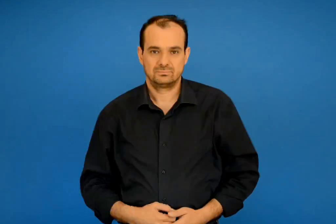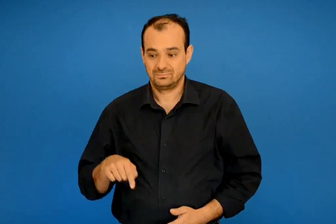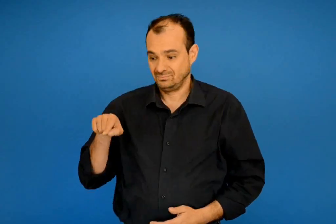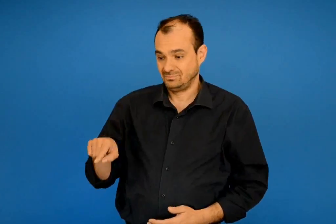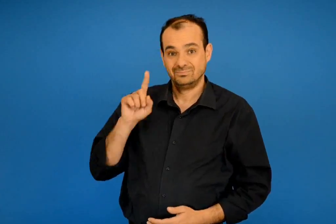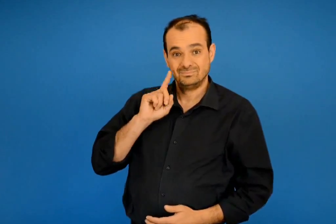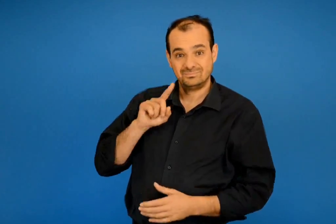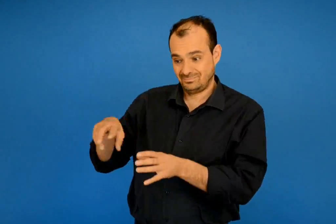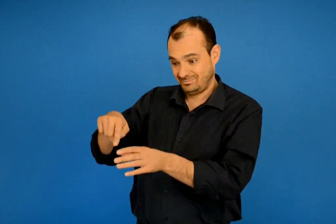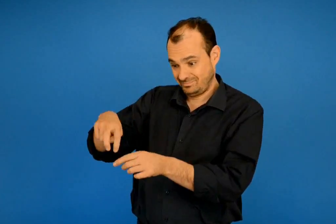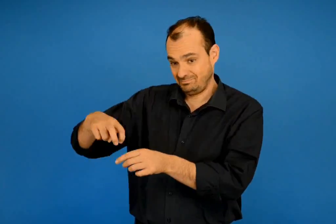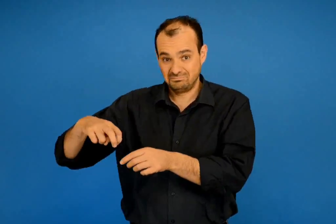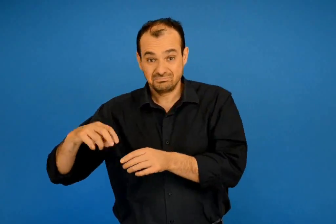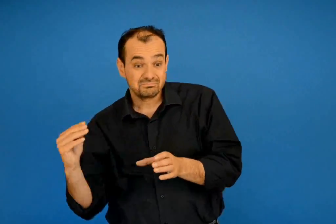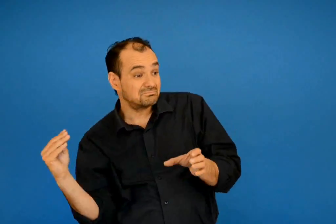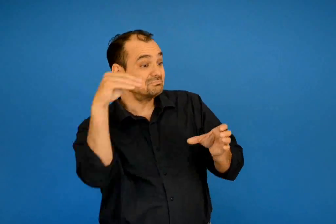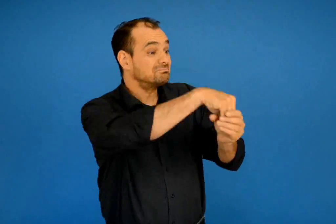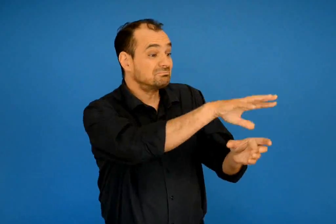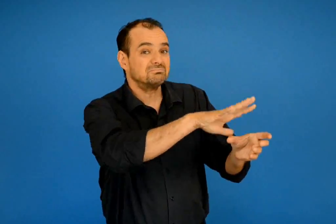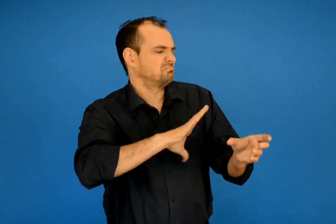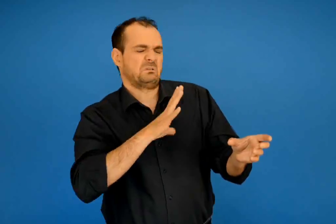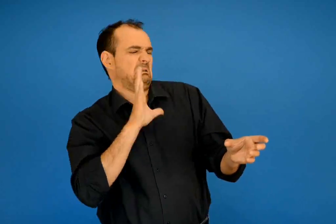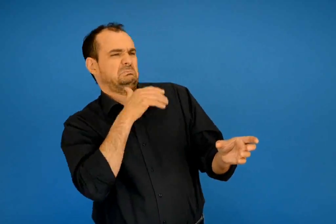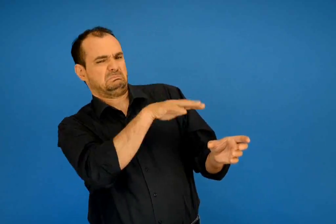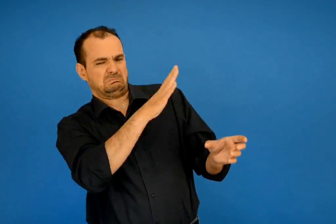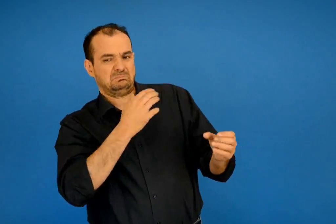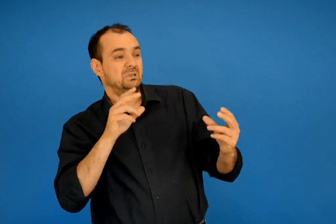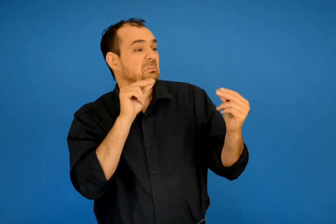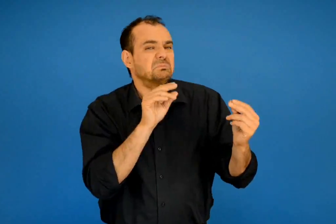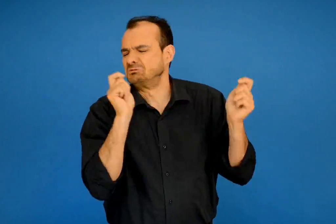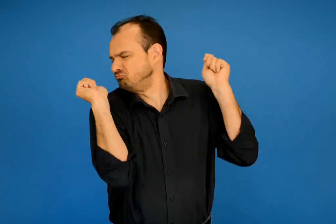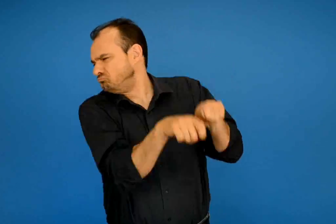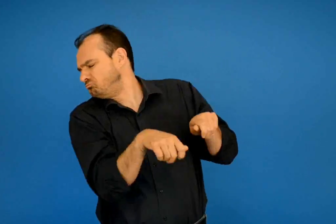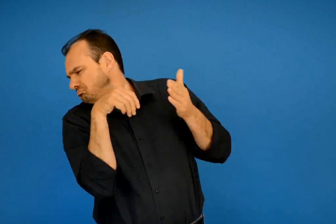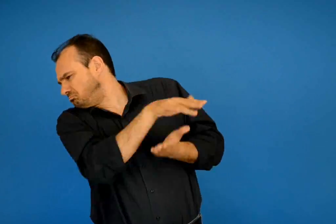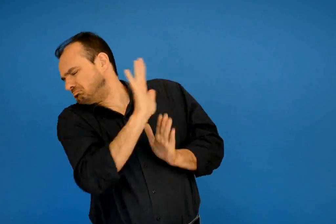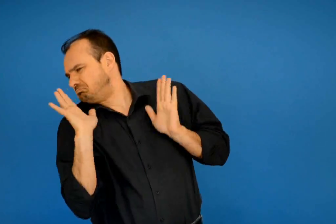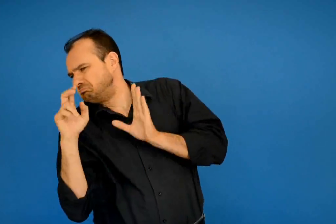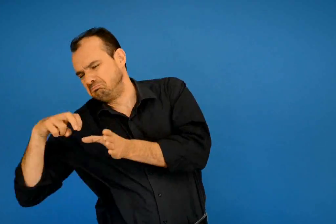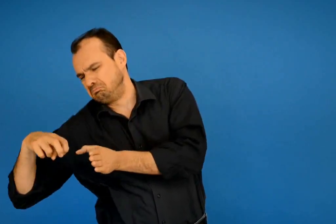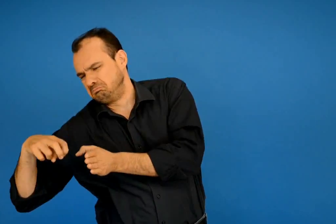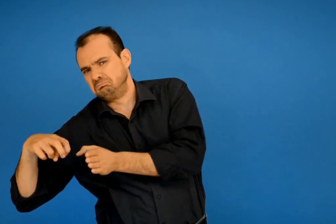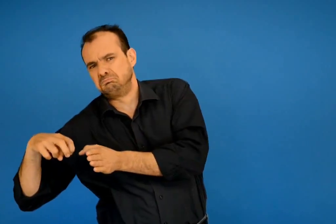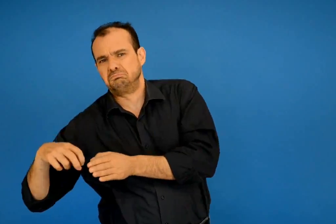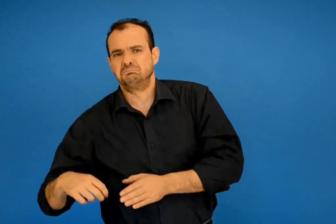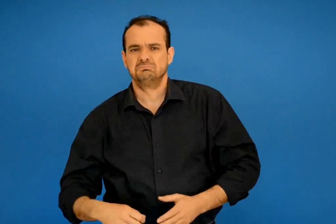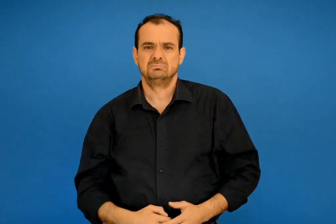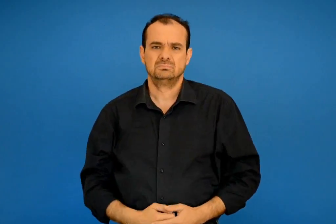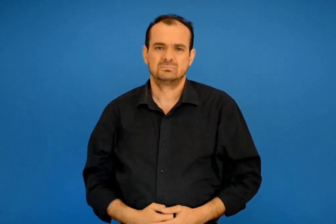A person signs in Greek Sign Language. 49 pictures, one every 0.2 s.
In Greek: κι ούτε να παίζει με τα γειτονοπούλα ήθελε ούτε να μιλάει
